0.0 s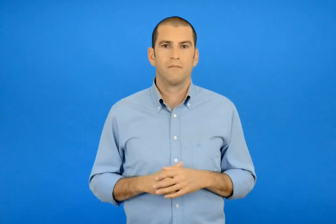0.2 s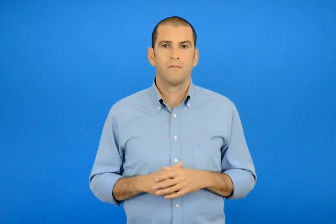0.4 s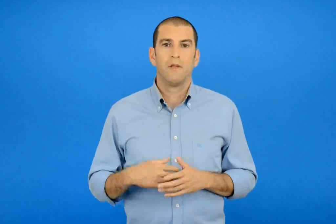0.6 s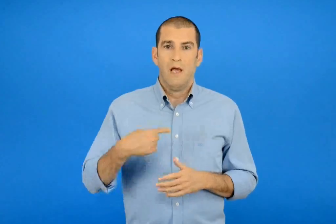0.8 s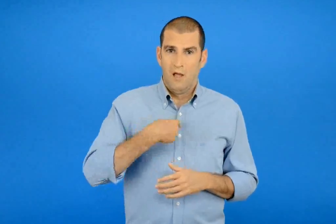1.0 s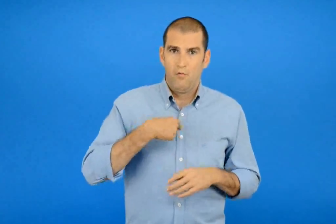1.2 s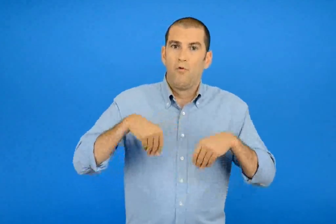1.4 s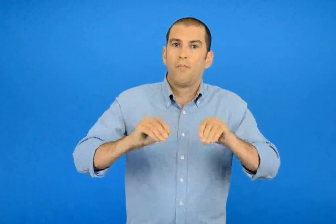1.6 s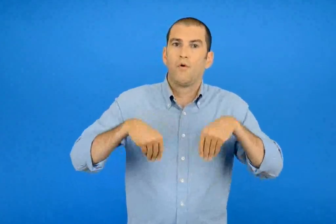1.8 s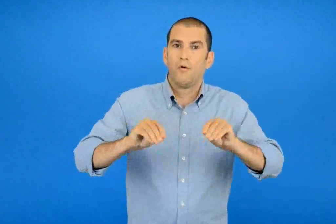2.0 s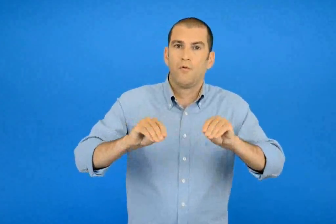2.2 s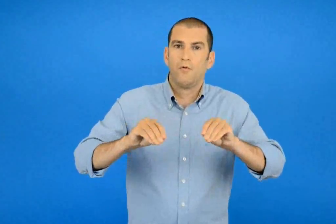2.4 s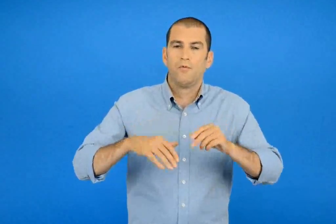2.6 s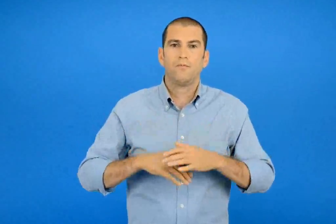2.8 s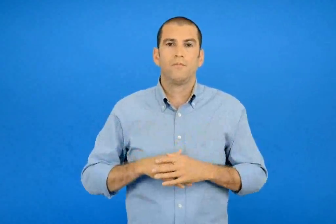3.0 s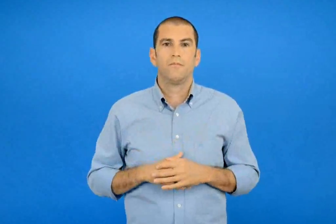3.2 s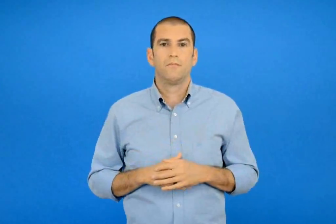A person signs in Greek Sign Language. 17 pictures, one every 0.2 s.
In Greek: πουλώ
